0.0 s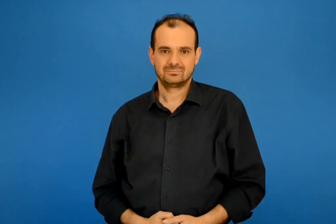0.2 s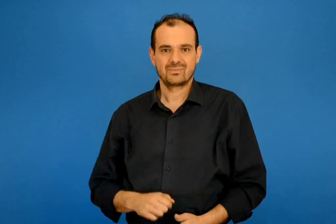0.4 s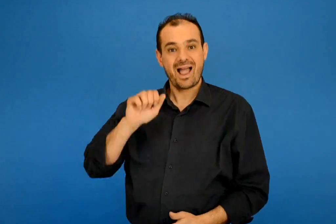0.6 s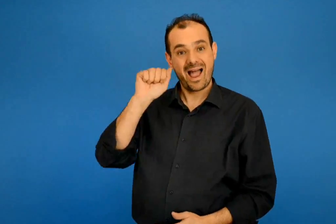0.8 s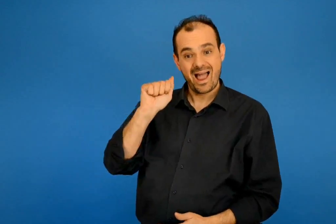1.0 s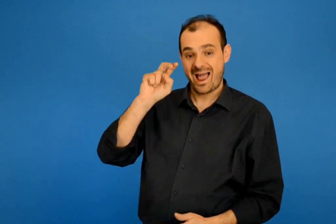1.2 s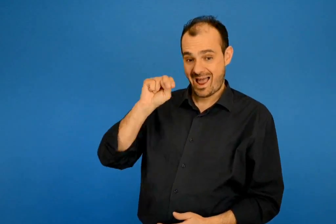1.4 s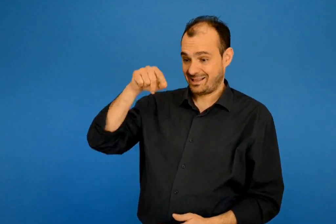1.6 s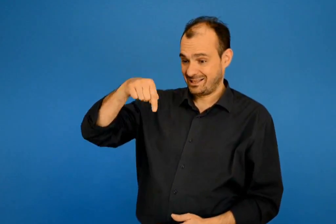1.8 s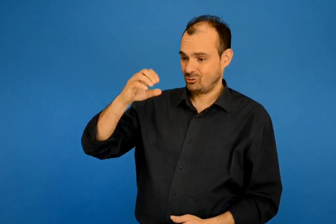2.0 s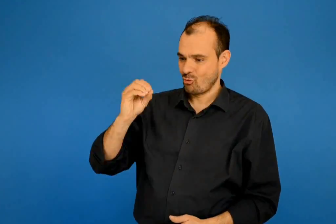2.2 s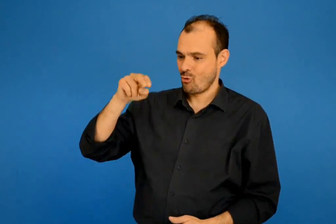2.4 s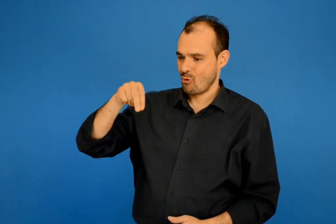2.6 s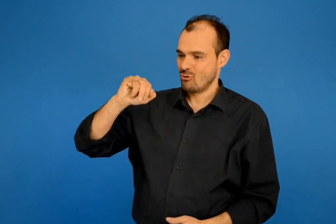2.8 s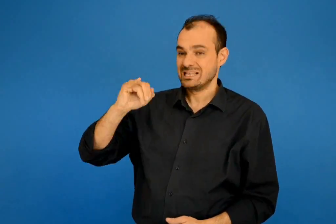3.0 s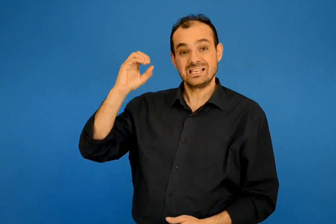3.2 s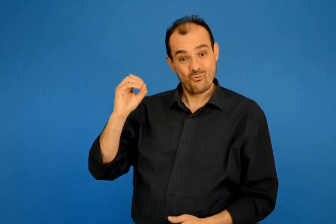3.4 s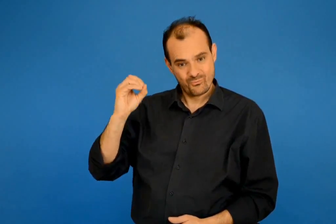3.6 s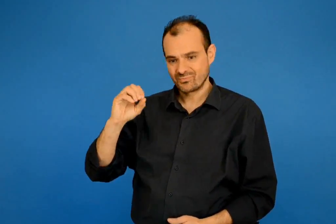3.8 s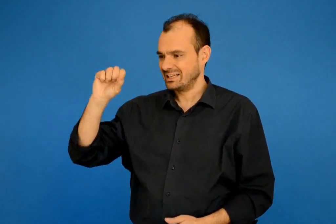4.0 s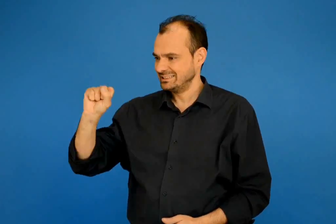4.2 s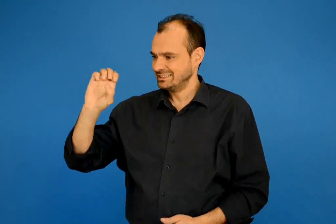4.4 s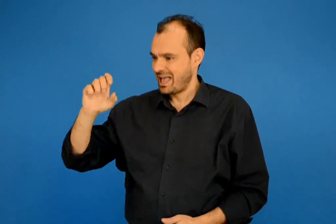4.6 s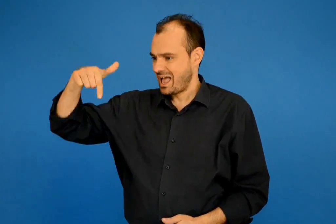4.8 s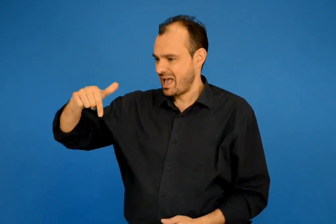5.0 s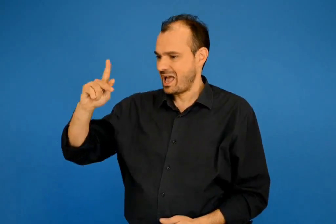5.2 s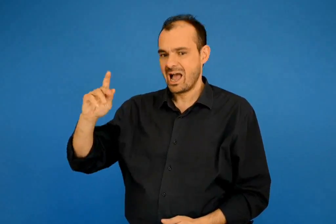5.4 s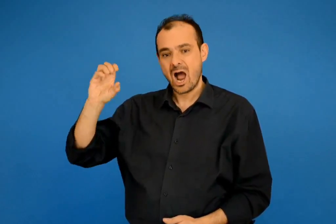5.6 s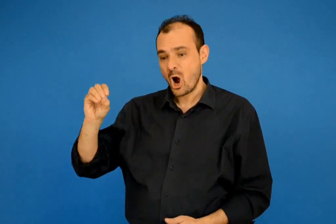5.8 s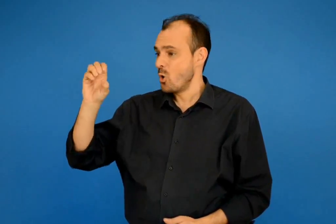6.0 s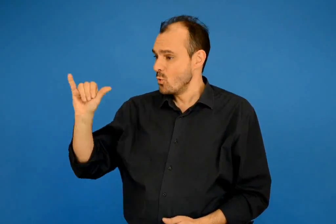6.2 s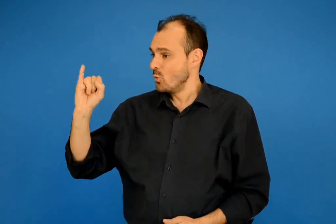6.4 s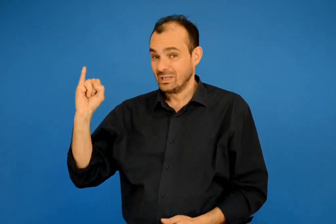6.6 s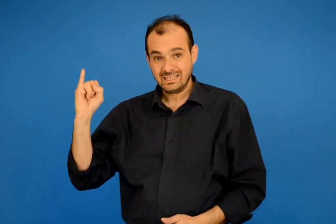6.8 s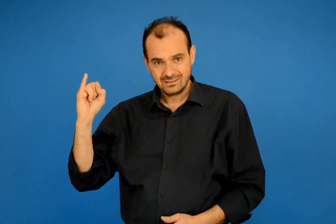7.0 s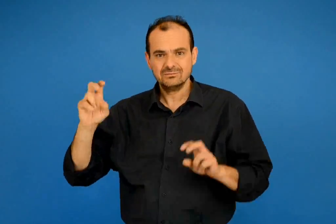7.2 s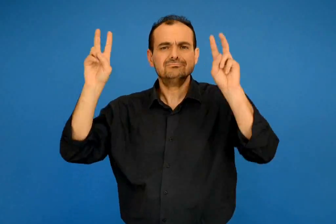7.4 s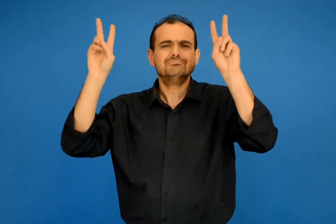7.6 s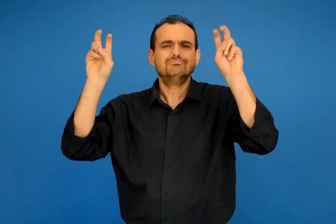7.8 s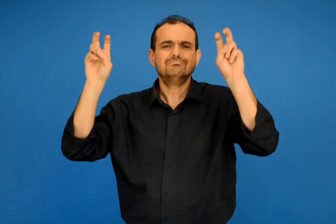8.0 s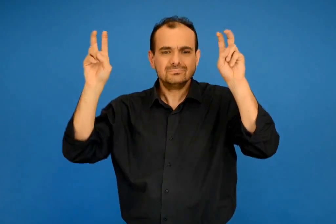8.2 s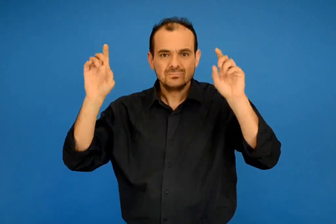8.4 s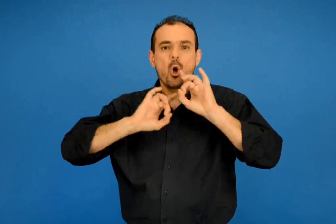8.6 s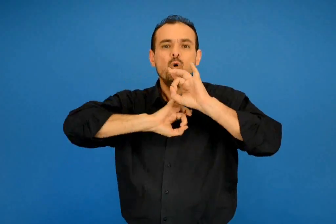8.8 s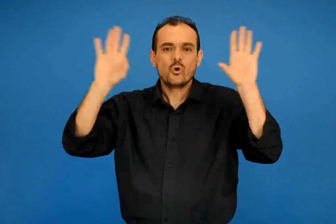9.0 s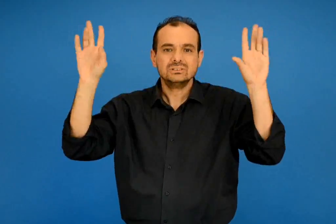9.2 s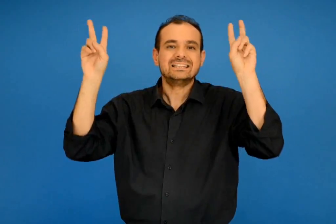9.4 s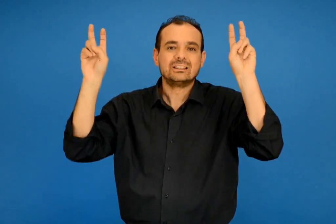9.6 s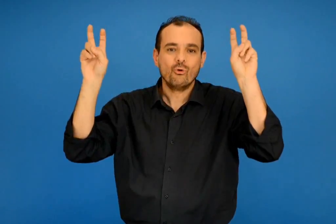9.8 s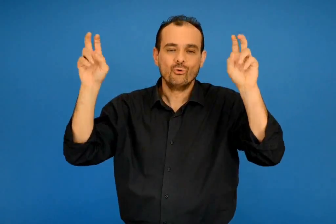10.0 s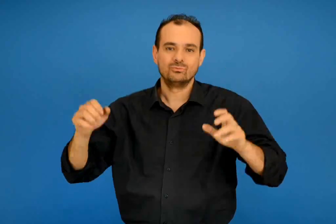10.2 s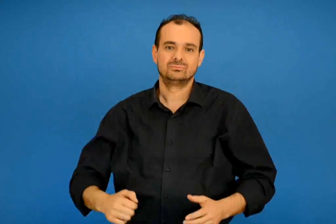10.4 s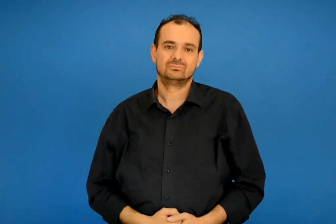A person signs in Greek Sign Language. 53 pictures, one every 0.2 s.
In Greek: αντόνιο σεγκούνι χωρίς τίτλο
